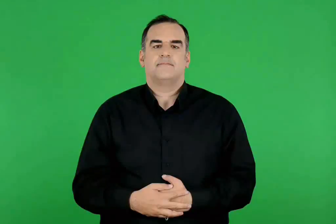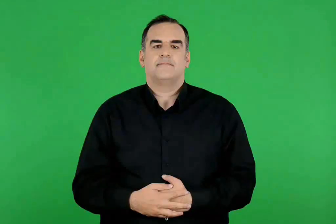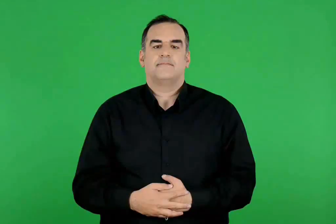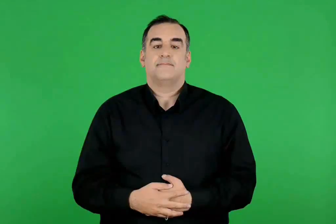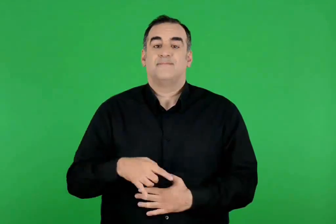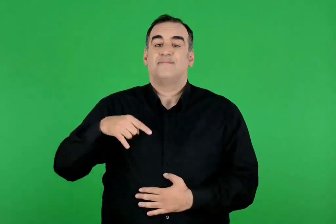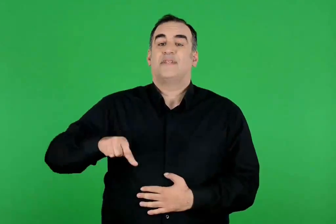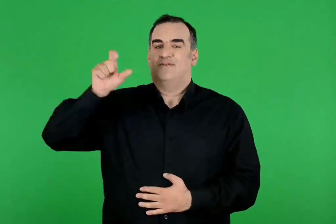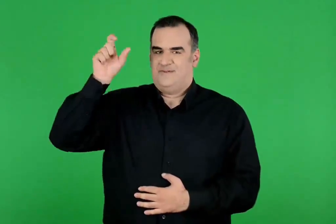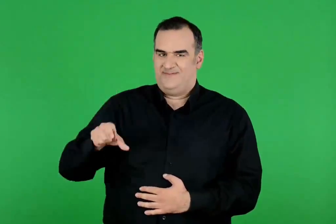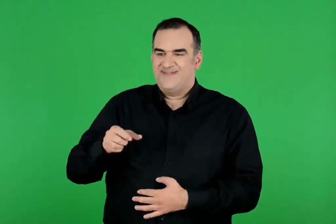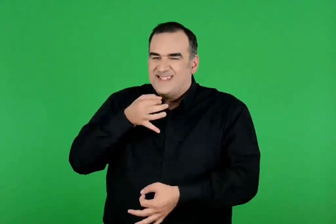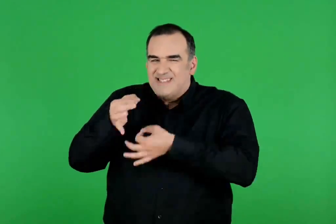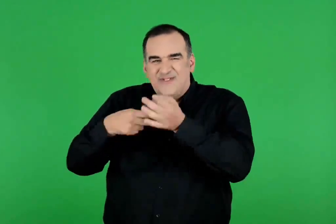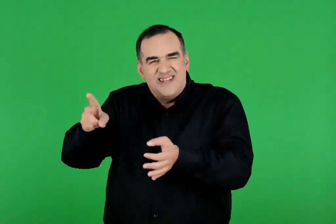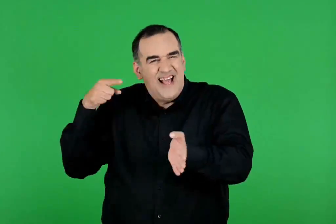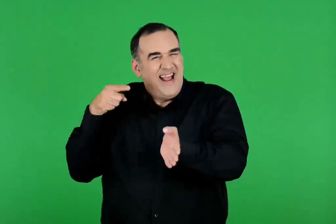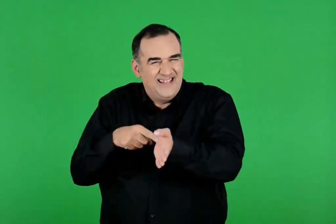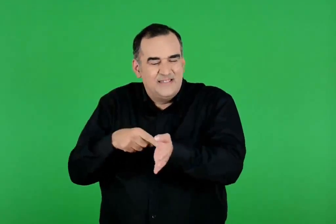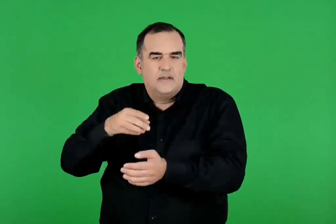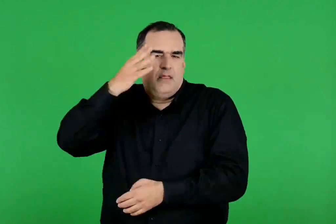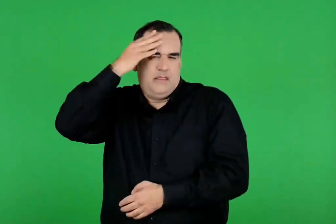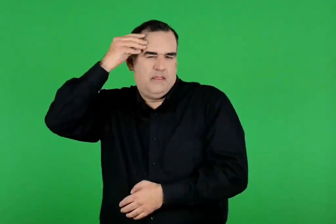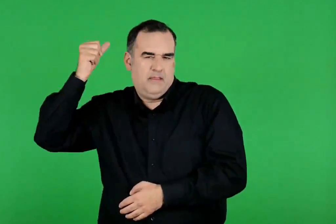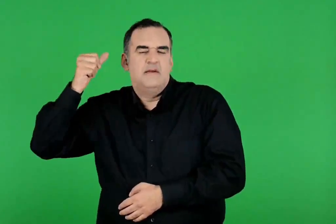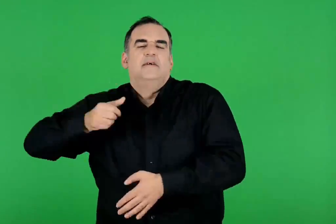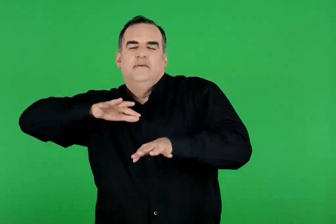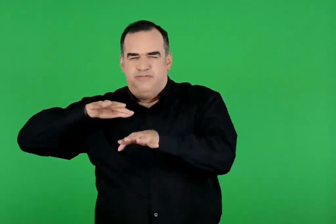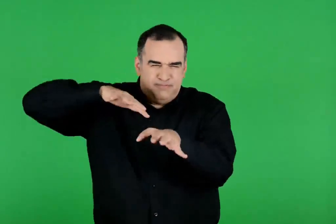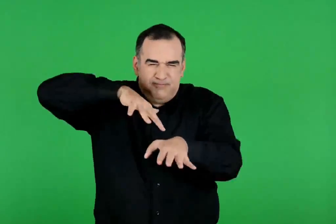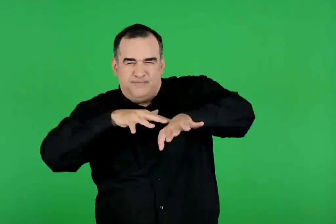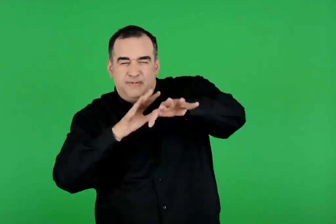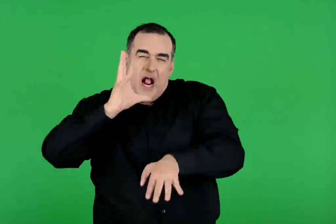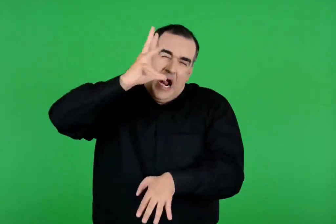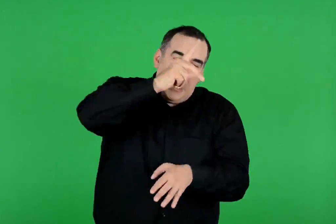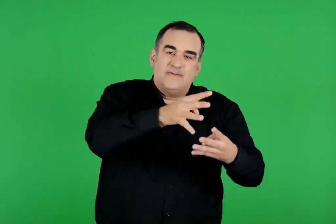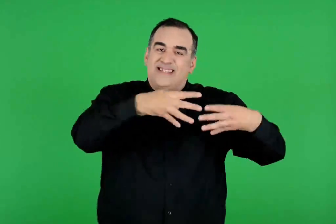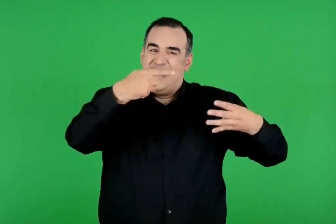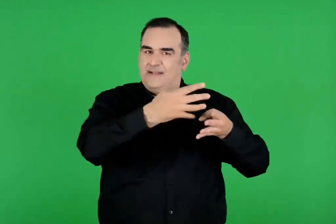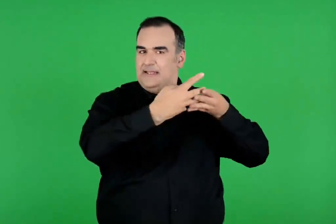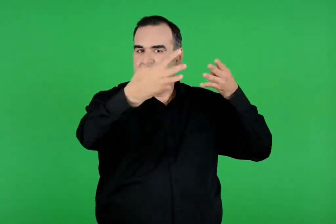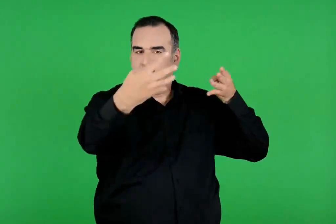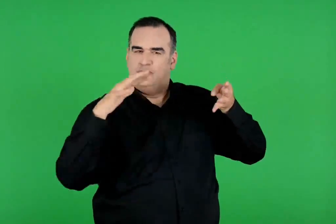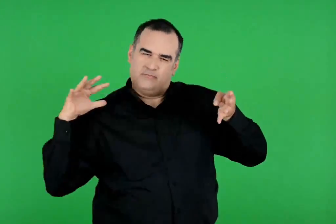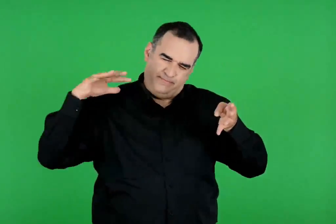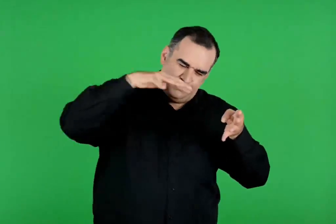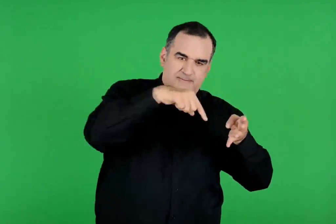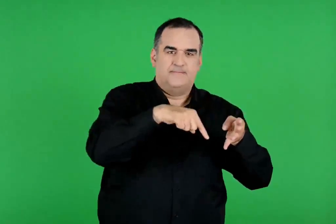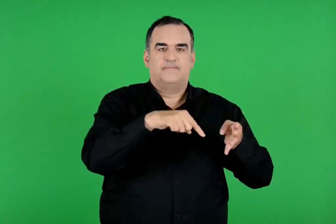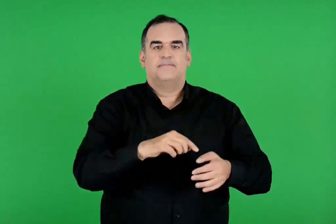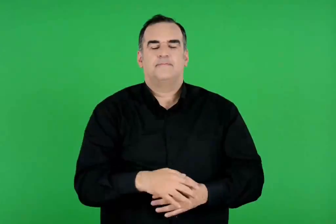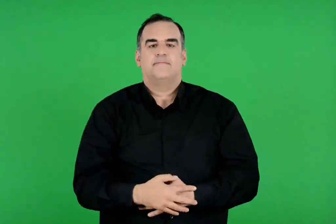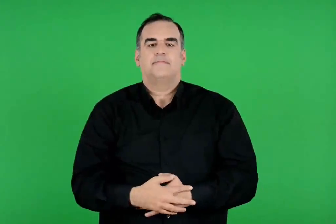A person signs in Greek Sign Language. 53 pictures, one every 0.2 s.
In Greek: ο πάτροκλος ξέχασε του αχιλλέα τη συμβουλή και κυνήγησε τους τρώες ως τα τείχη της τροίας
